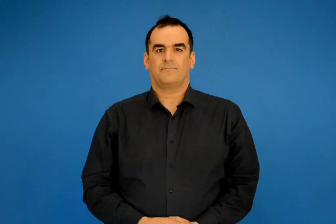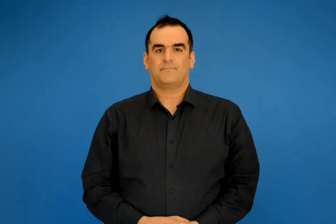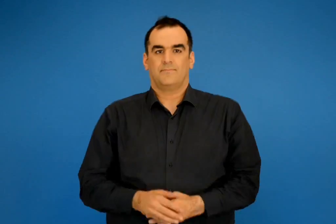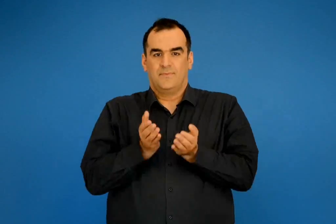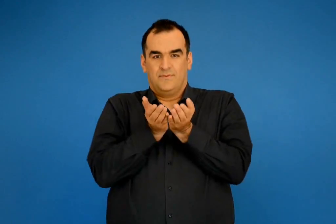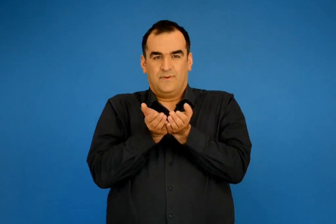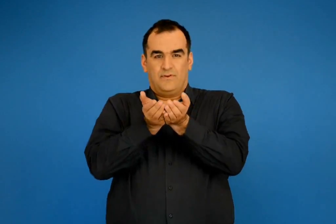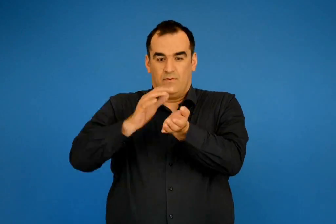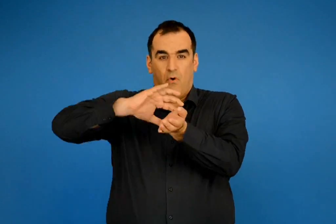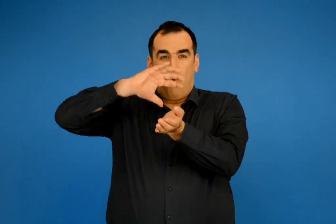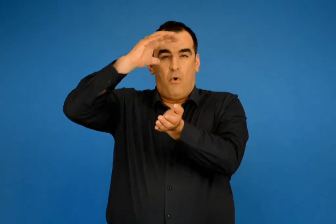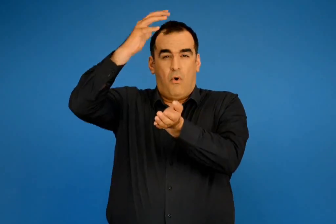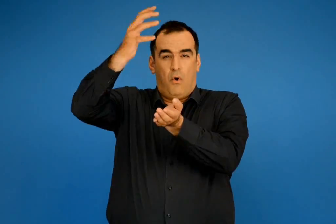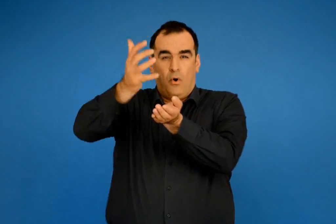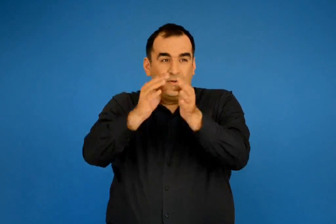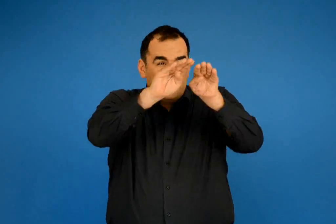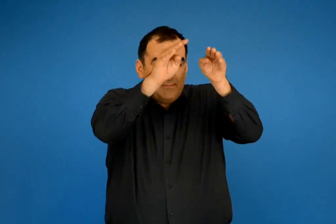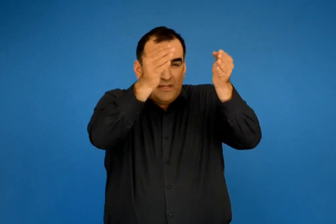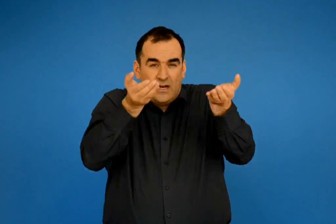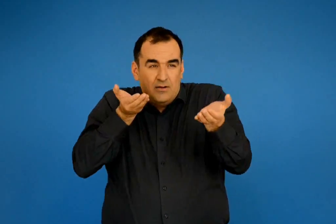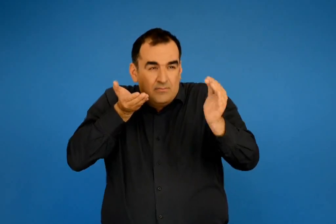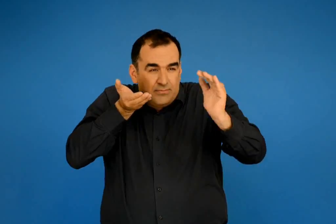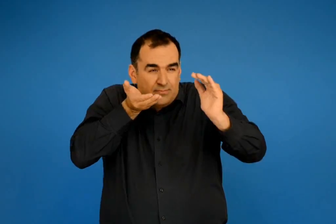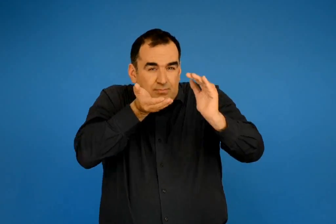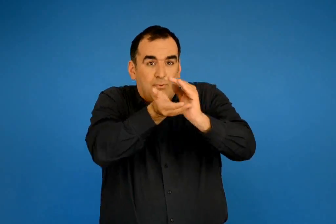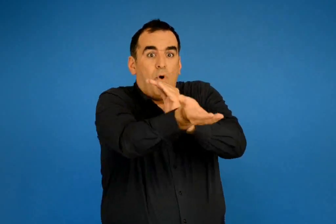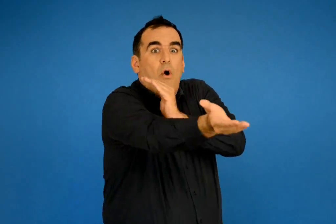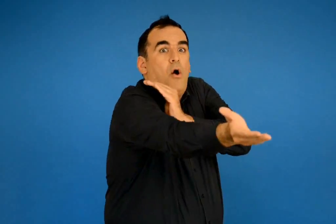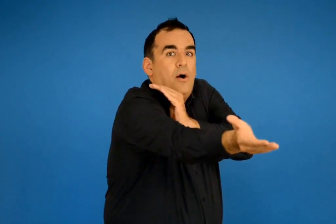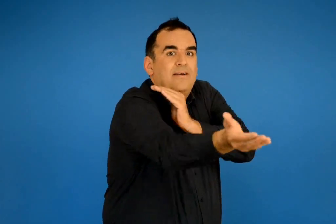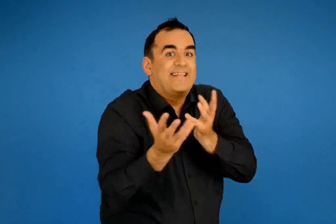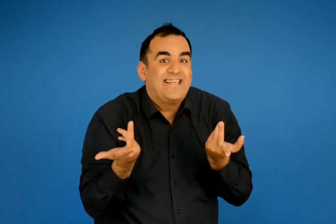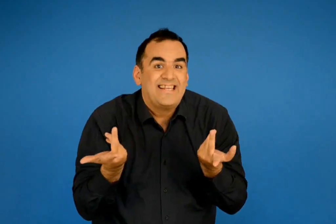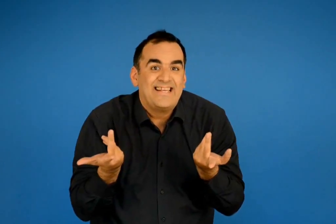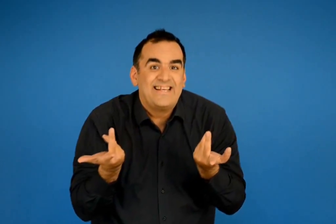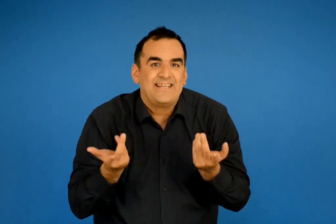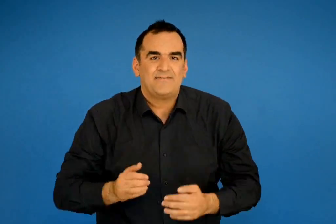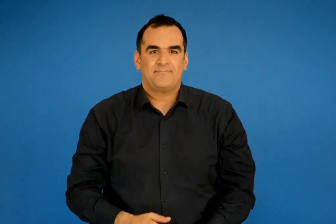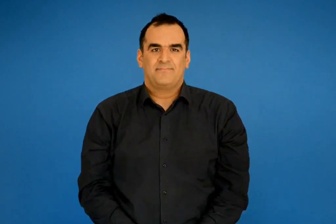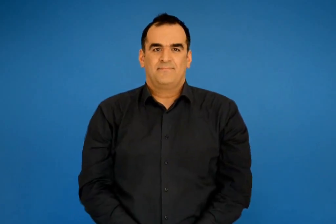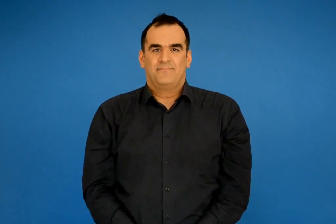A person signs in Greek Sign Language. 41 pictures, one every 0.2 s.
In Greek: μια βαρκούλα φορτωμένη στη σπηλίτσα πάει και μπαίνει τι είναι ;
